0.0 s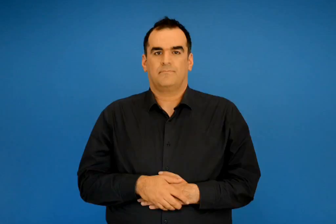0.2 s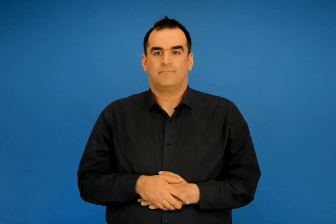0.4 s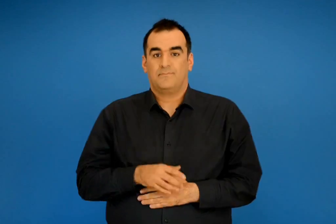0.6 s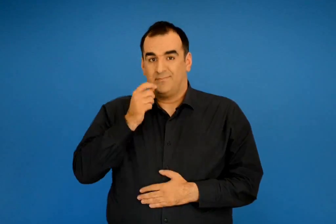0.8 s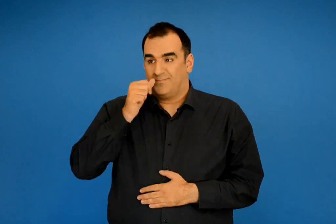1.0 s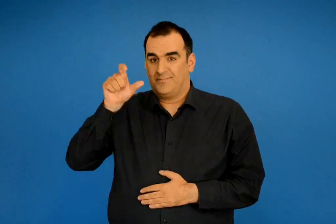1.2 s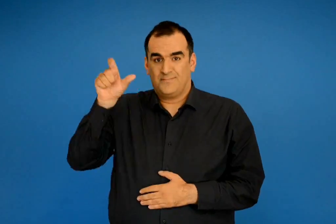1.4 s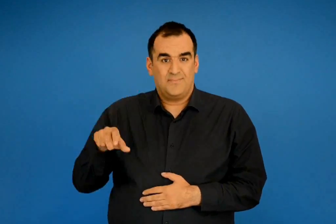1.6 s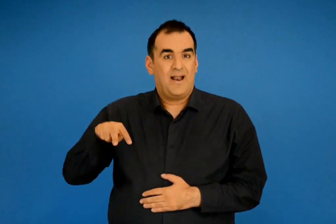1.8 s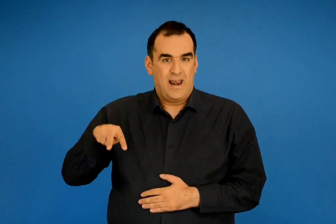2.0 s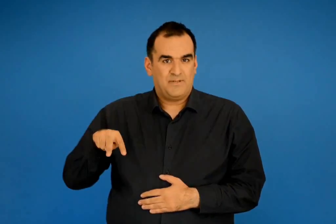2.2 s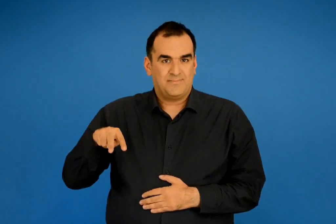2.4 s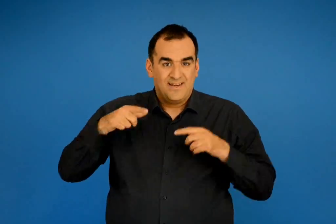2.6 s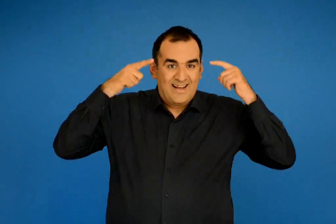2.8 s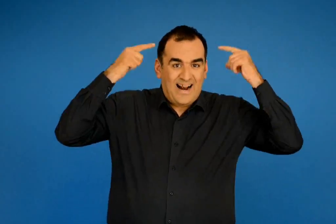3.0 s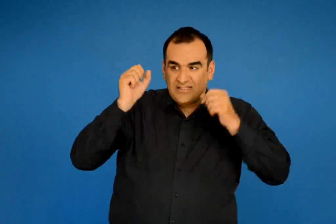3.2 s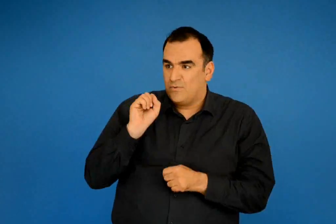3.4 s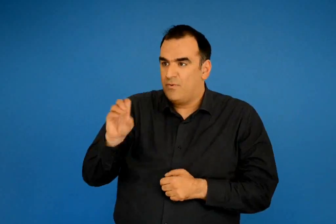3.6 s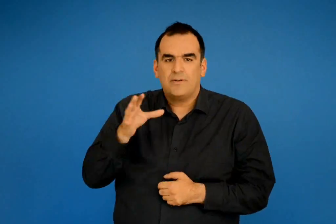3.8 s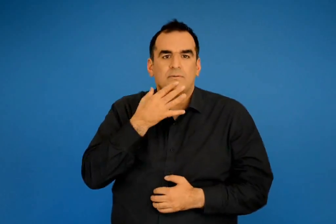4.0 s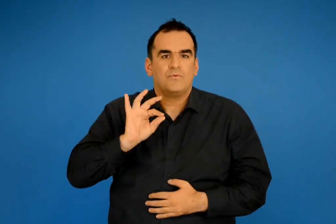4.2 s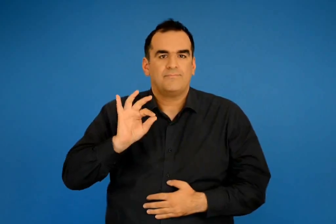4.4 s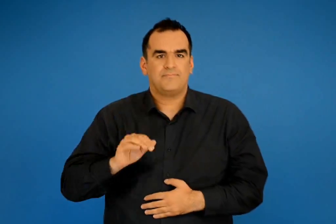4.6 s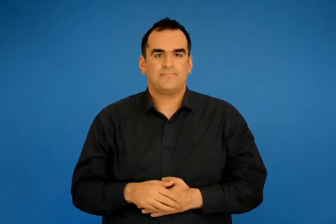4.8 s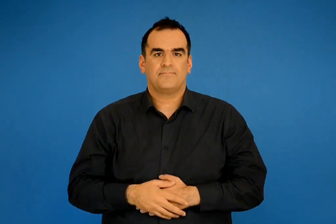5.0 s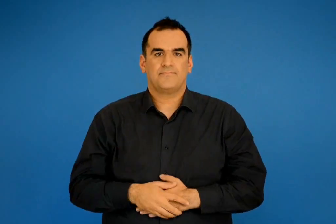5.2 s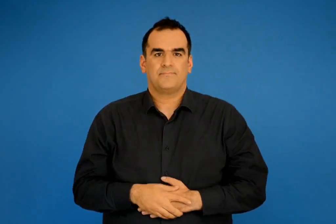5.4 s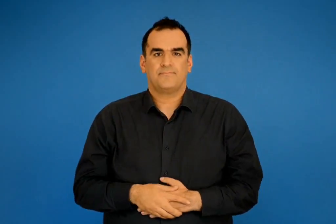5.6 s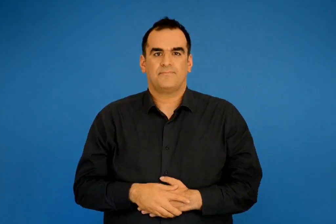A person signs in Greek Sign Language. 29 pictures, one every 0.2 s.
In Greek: γιατί ο καλικάντζαρος αντάμειψε τον λάμπη ;
